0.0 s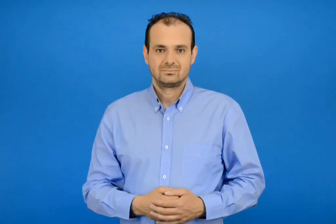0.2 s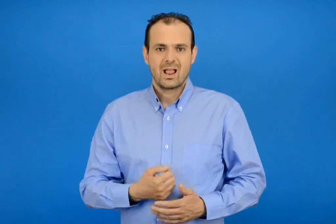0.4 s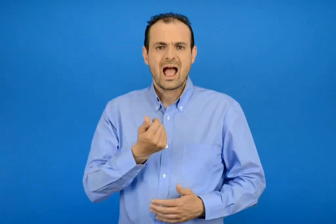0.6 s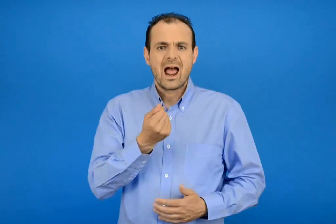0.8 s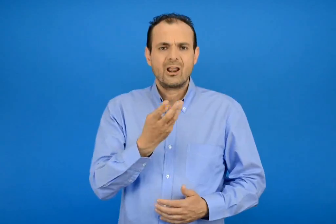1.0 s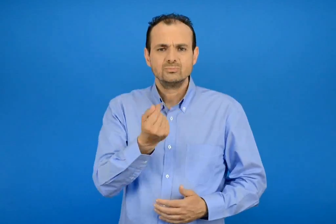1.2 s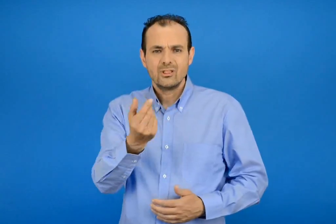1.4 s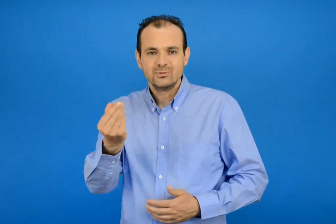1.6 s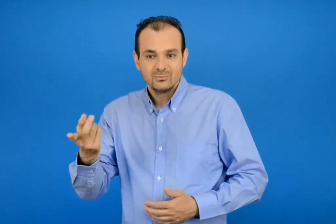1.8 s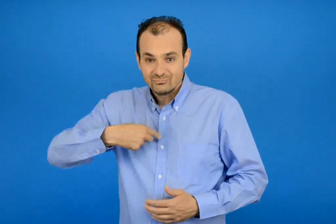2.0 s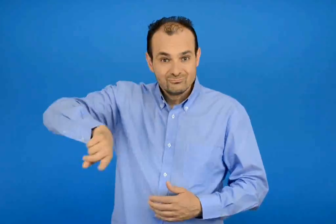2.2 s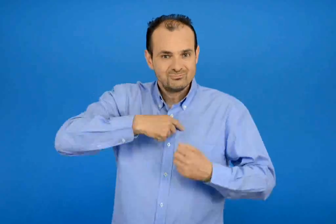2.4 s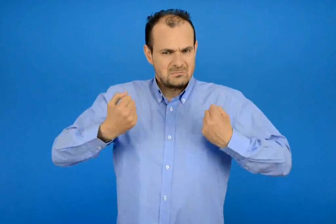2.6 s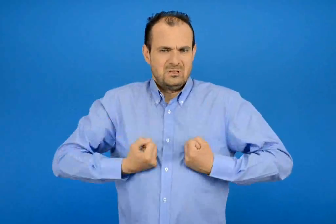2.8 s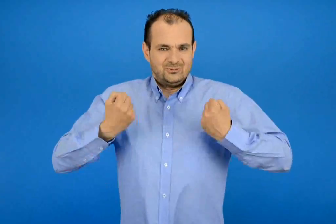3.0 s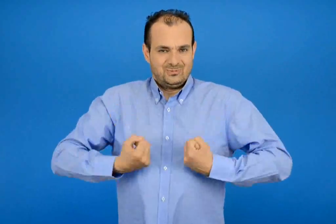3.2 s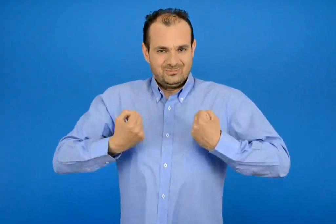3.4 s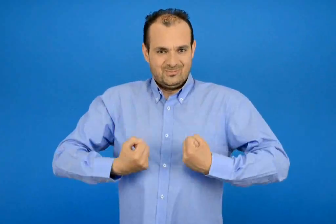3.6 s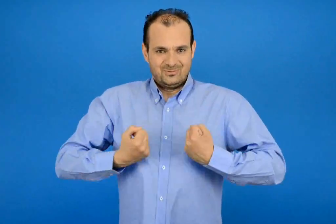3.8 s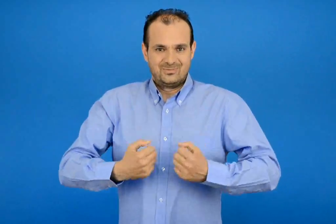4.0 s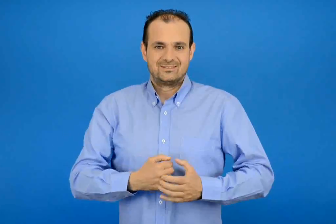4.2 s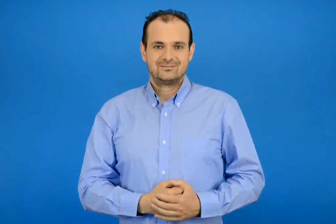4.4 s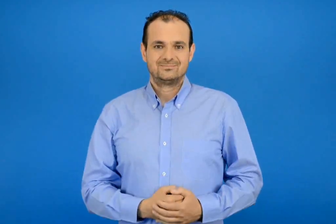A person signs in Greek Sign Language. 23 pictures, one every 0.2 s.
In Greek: παίζουμε με τους αριθμούς
